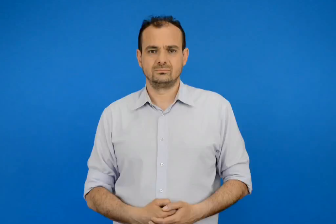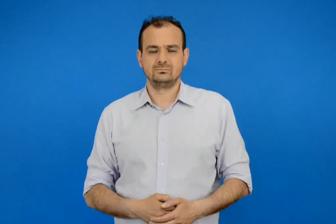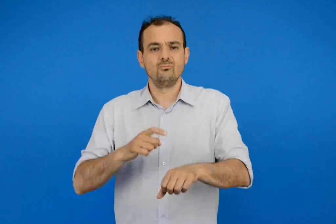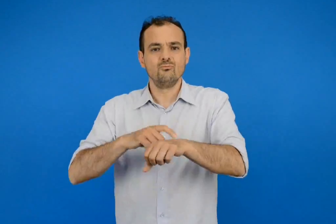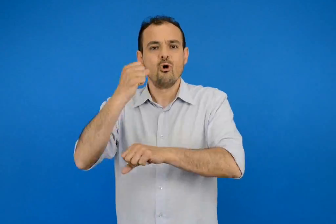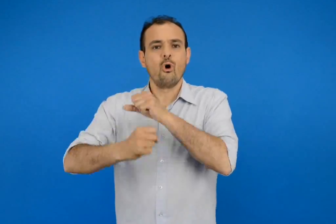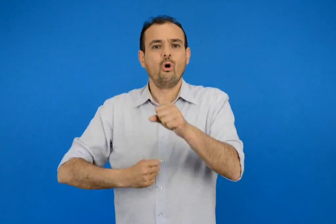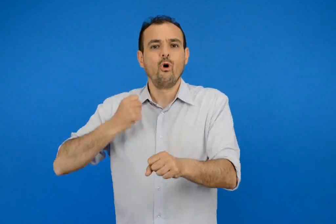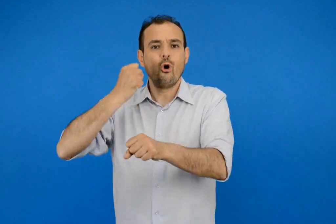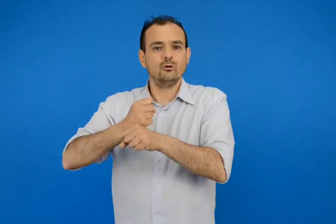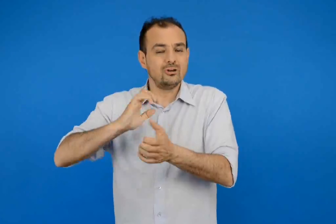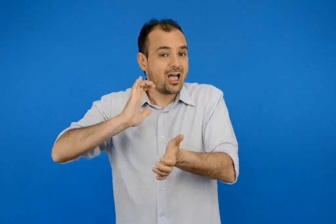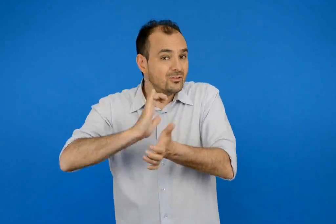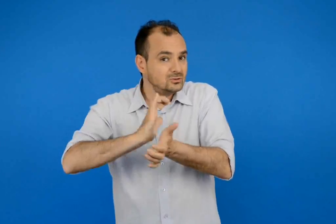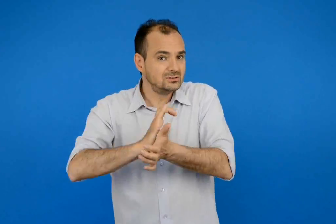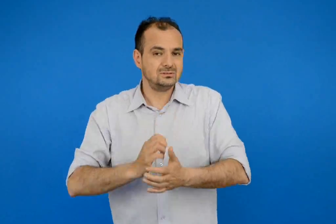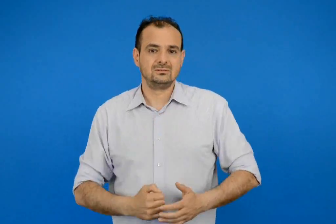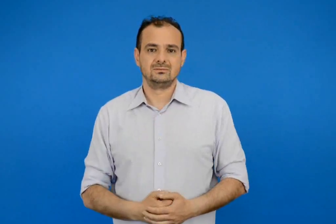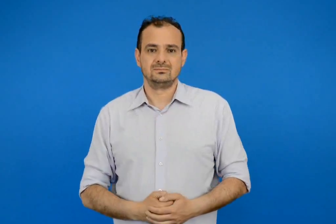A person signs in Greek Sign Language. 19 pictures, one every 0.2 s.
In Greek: χρόνος έκδοσης
